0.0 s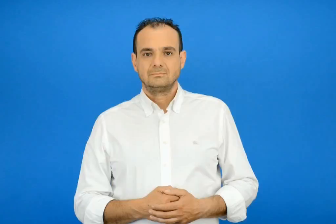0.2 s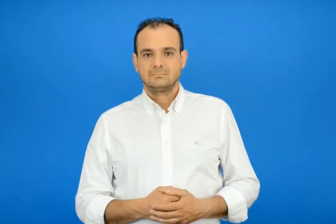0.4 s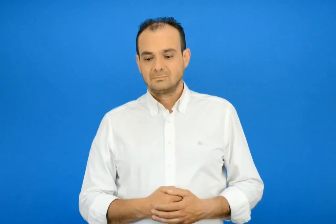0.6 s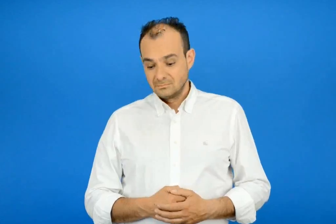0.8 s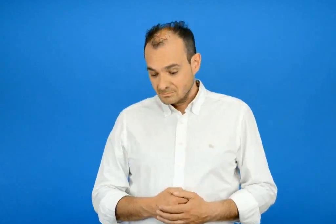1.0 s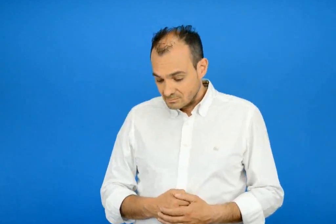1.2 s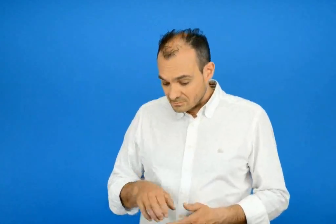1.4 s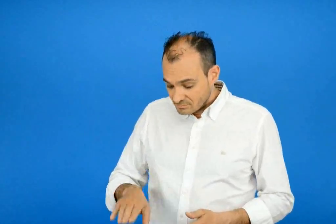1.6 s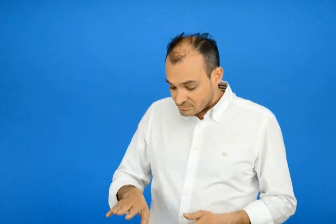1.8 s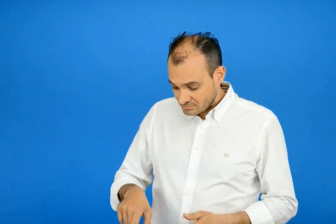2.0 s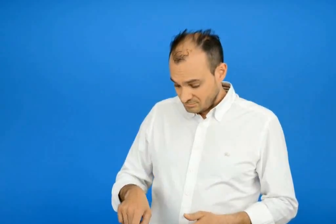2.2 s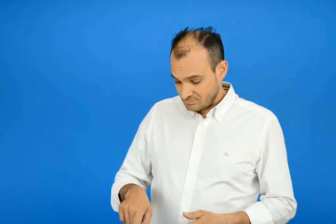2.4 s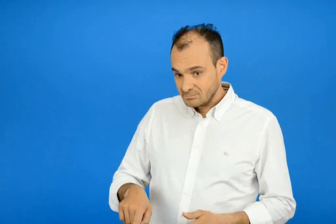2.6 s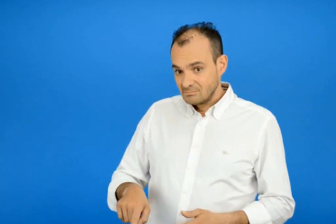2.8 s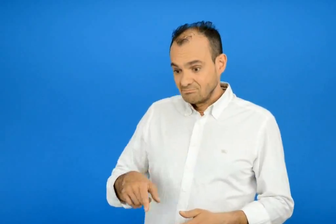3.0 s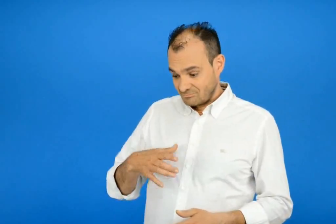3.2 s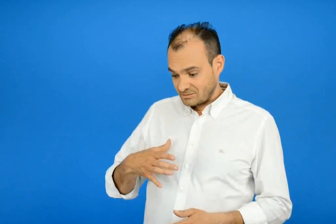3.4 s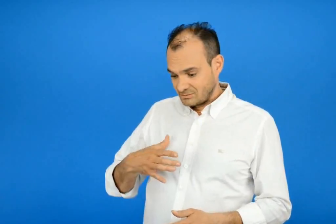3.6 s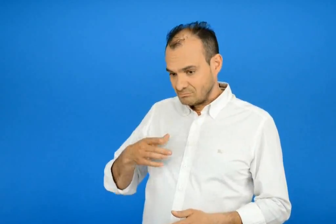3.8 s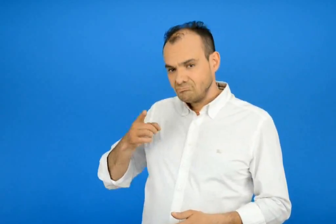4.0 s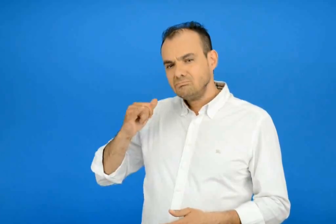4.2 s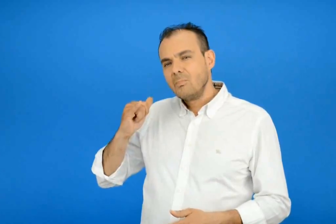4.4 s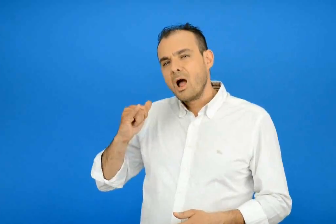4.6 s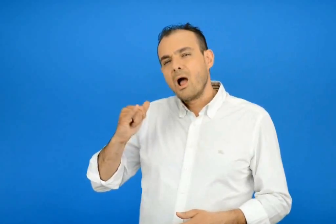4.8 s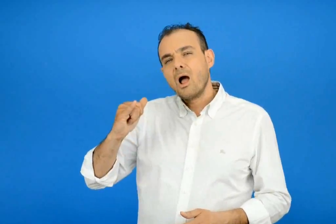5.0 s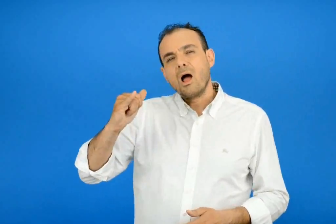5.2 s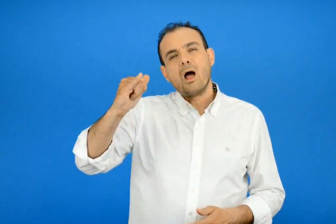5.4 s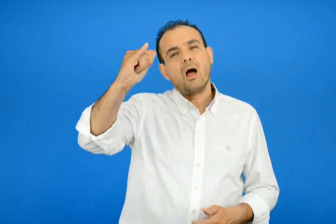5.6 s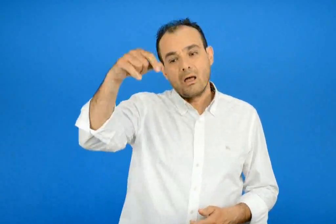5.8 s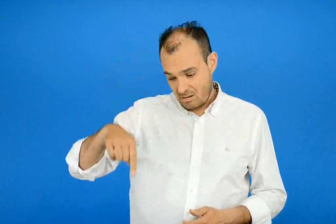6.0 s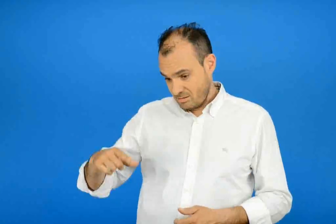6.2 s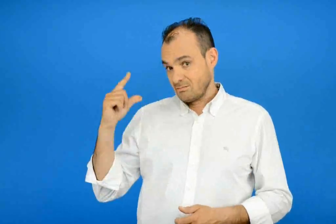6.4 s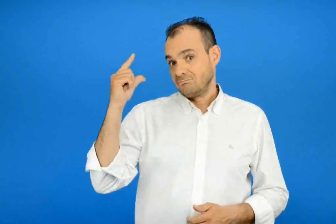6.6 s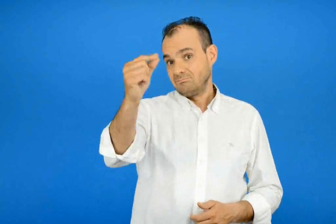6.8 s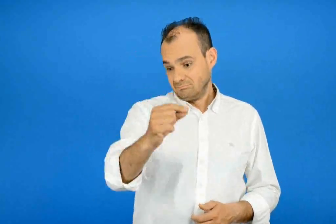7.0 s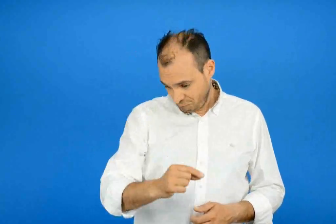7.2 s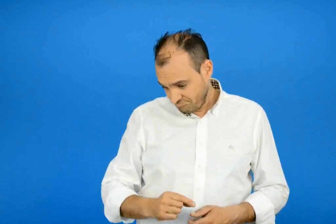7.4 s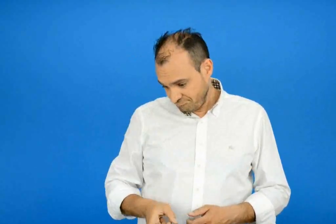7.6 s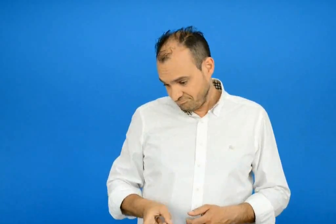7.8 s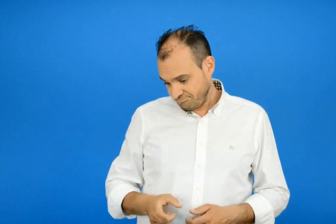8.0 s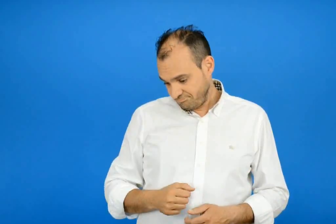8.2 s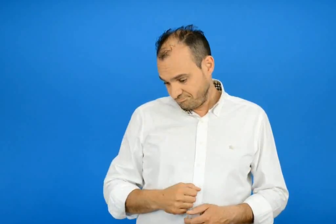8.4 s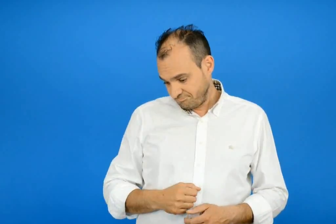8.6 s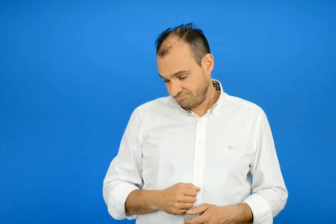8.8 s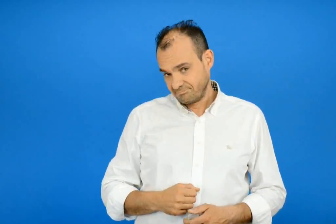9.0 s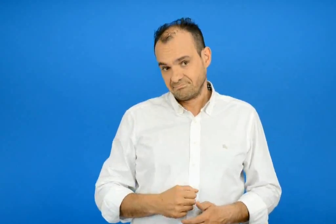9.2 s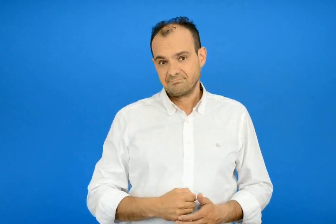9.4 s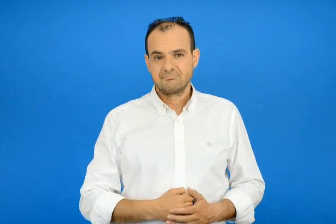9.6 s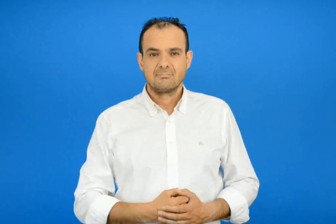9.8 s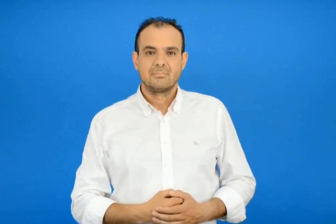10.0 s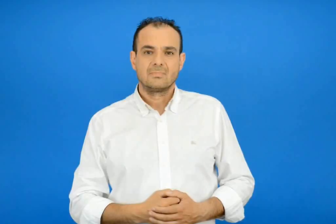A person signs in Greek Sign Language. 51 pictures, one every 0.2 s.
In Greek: θέλεις να πας μακριά ;
